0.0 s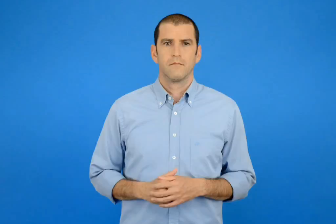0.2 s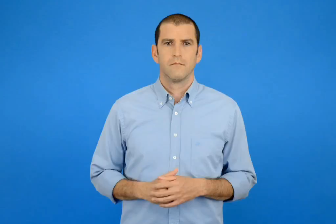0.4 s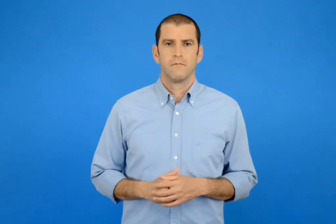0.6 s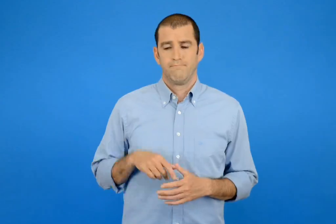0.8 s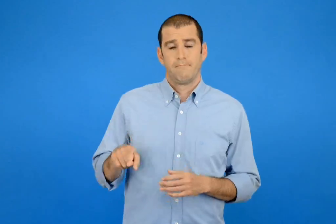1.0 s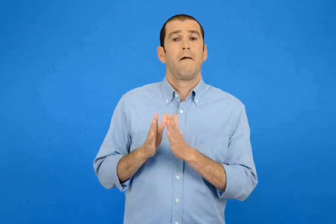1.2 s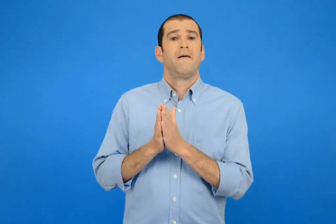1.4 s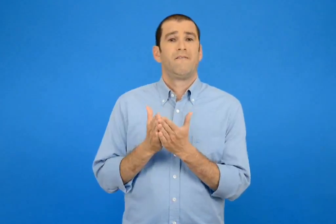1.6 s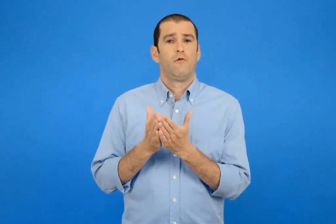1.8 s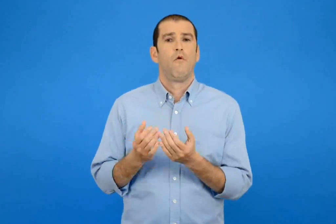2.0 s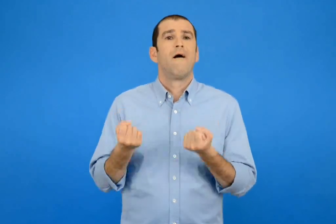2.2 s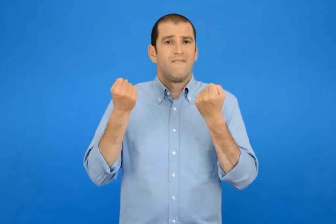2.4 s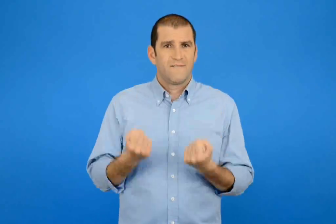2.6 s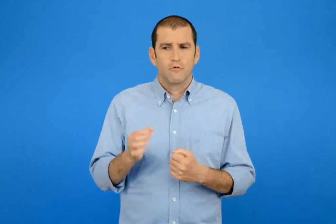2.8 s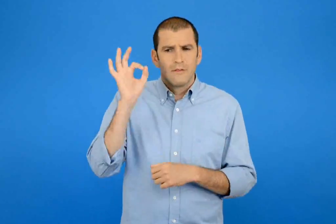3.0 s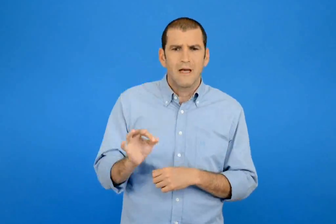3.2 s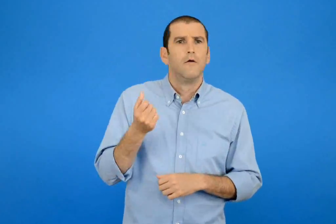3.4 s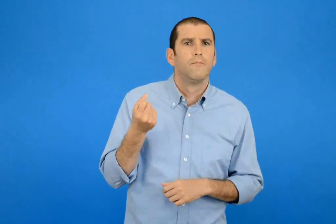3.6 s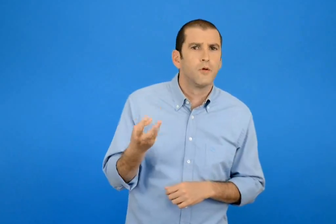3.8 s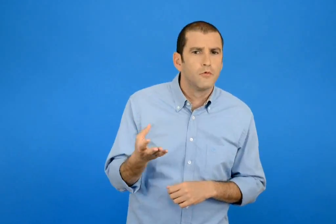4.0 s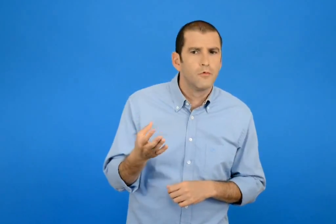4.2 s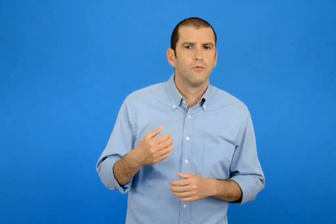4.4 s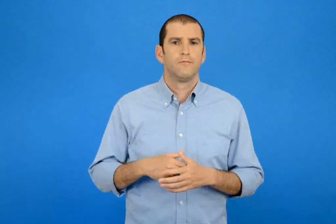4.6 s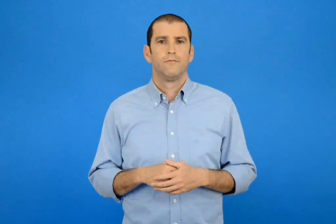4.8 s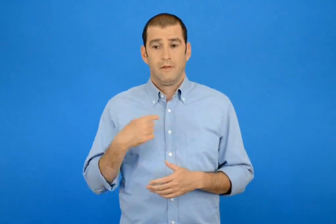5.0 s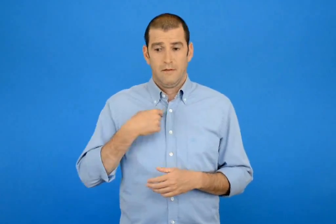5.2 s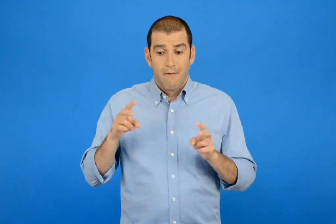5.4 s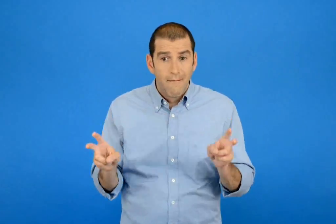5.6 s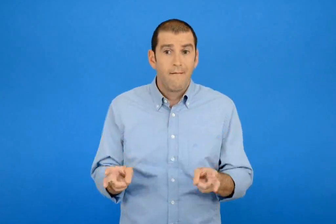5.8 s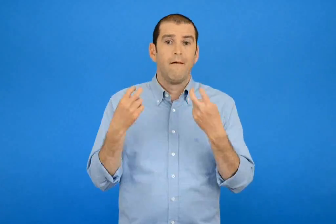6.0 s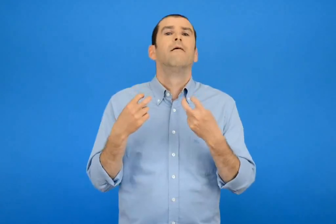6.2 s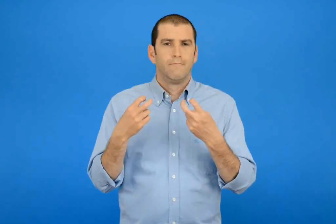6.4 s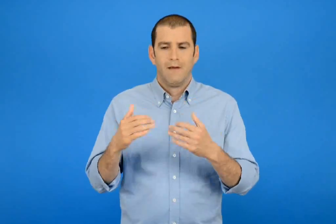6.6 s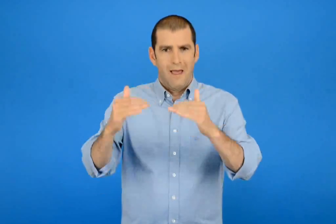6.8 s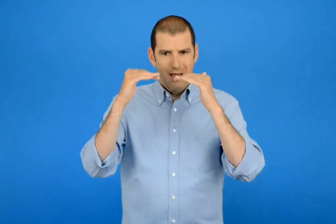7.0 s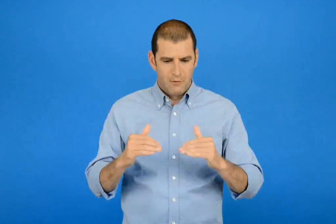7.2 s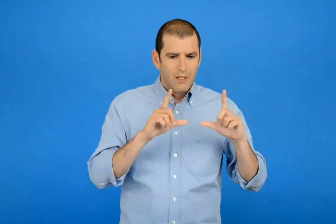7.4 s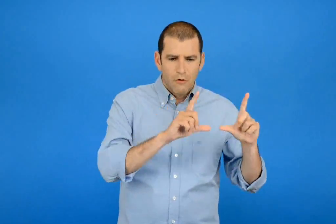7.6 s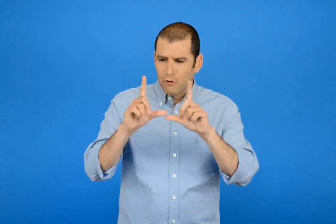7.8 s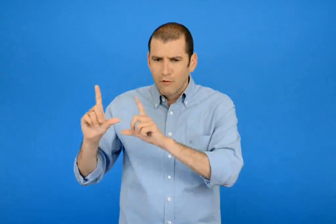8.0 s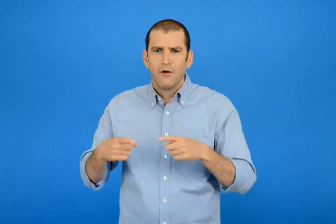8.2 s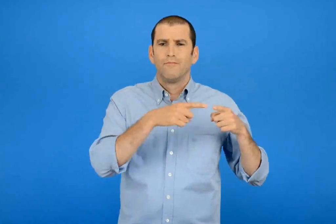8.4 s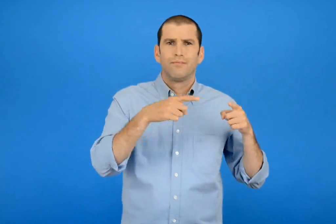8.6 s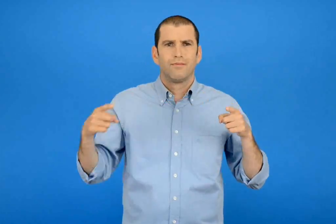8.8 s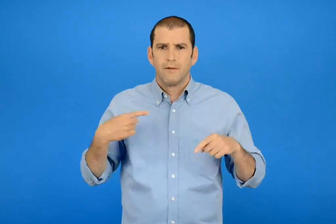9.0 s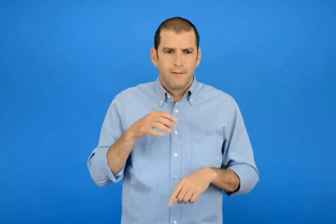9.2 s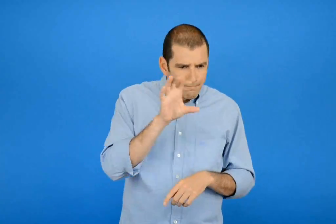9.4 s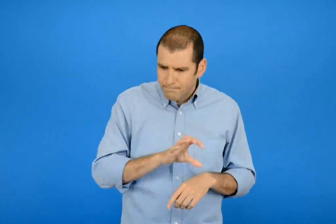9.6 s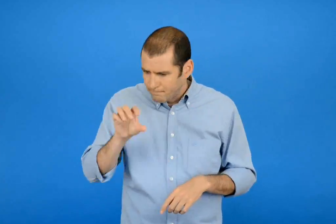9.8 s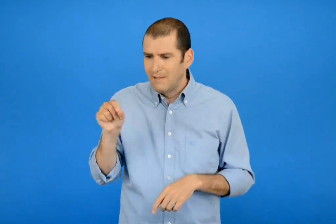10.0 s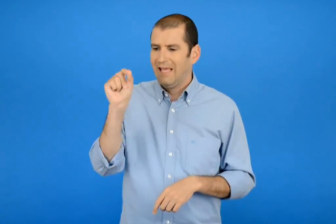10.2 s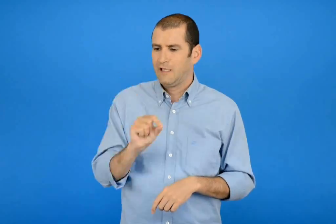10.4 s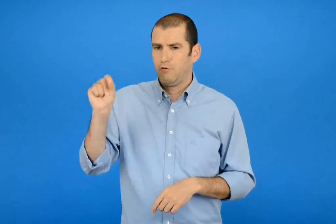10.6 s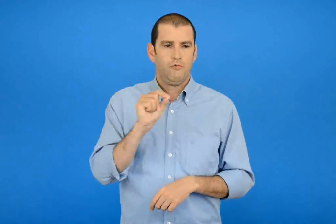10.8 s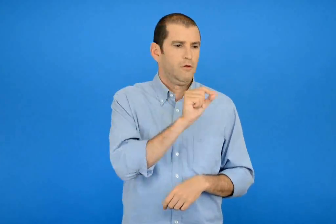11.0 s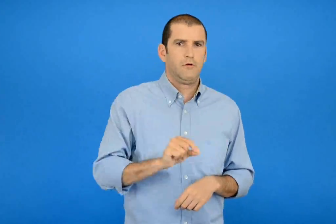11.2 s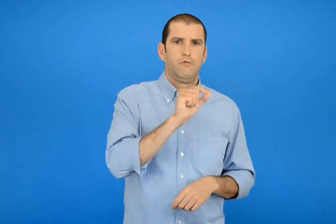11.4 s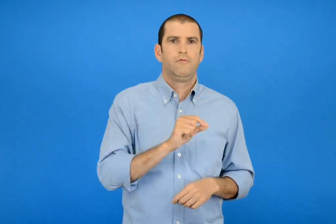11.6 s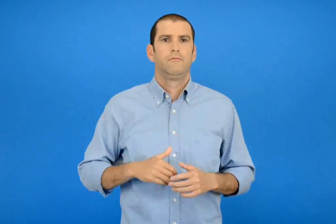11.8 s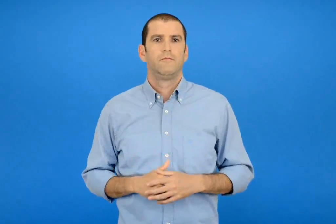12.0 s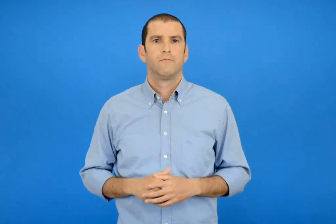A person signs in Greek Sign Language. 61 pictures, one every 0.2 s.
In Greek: πόσο ακριβώς βάρος έχει το βιβλίο ; για να το βρω μπορώ να χρησιμοποιήσω κάποιά από τα παρακάτω όργανα κυκλώνω
